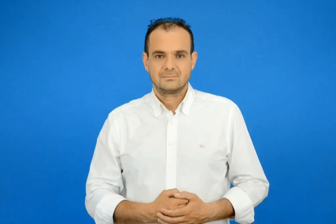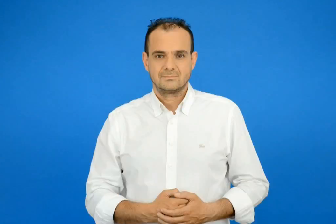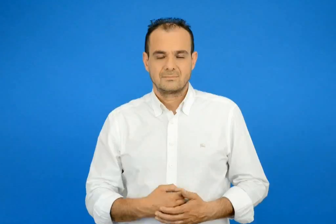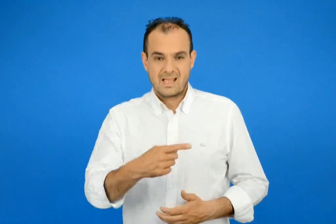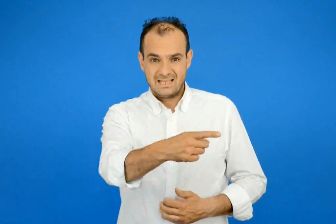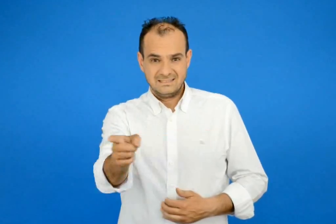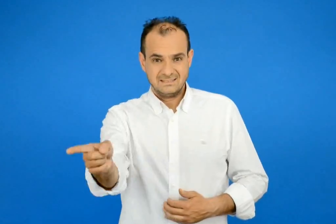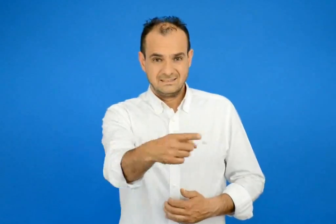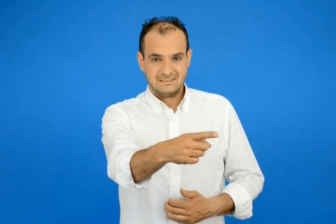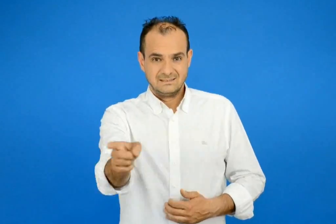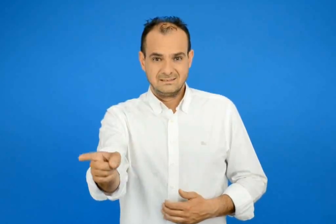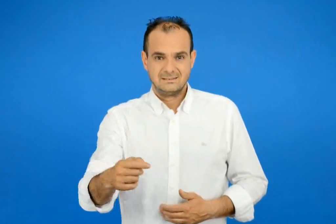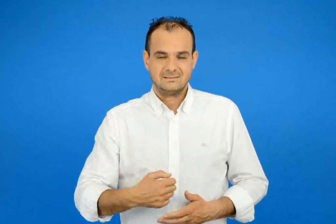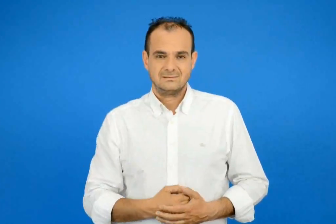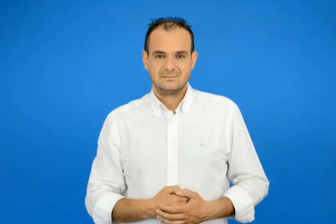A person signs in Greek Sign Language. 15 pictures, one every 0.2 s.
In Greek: εσείς
